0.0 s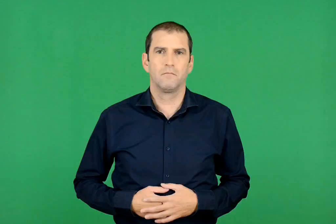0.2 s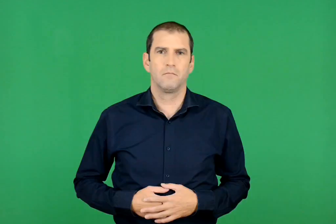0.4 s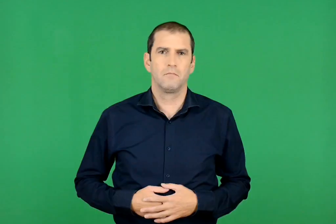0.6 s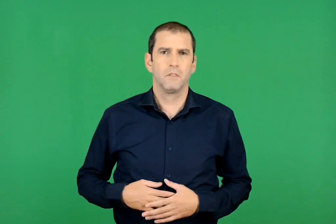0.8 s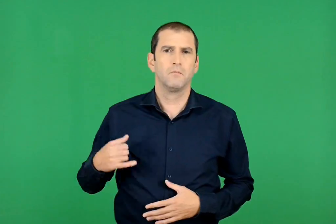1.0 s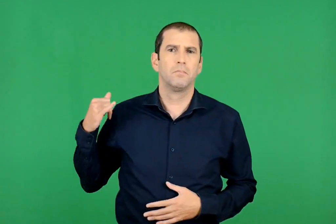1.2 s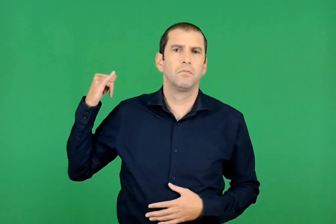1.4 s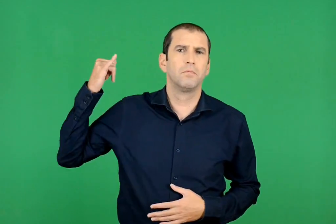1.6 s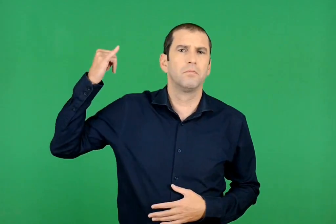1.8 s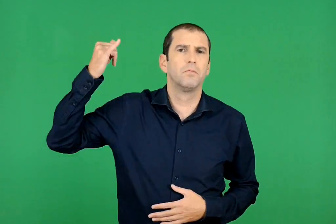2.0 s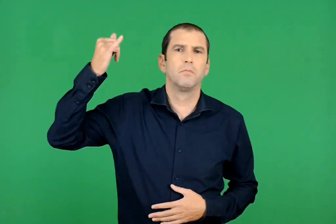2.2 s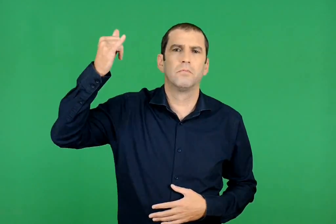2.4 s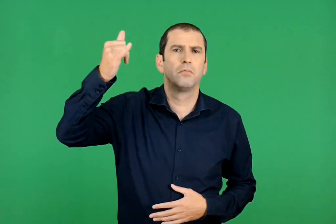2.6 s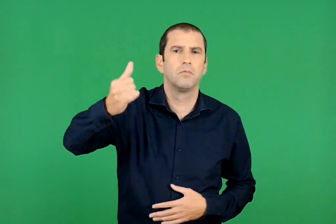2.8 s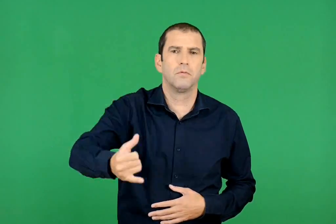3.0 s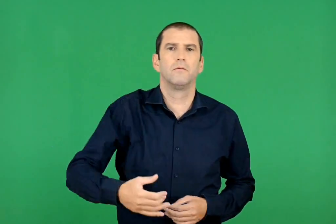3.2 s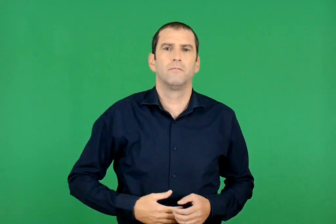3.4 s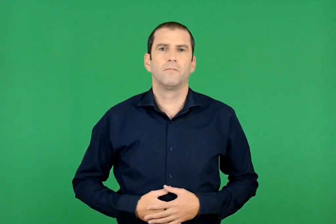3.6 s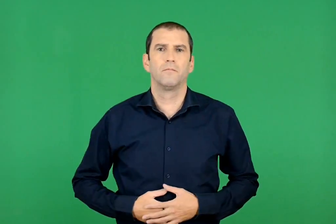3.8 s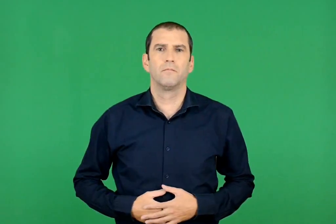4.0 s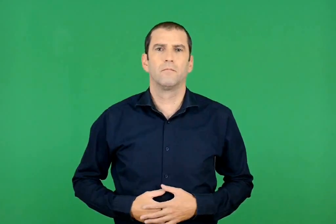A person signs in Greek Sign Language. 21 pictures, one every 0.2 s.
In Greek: πέρασε καιρός
